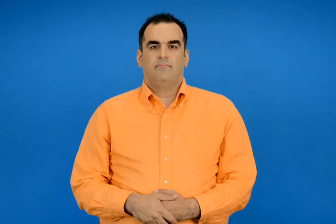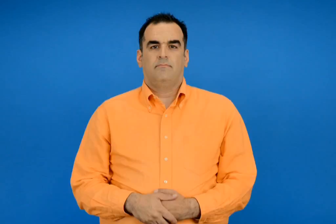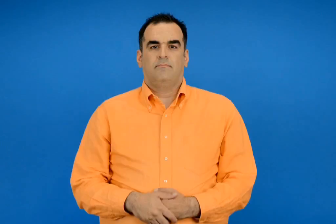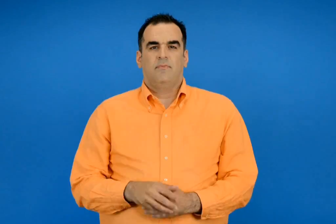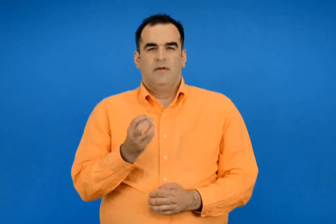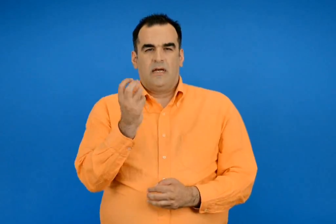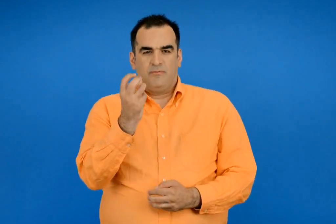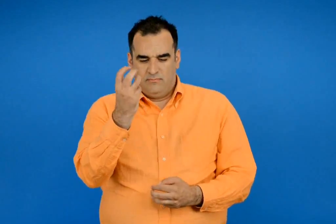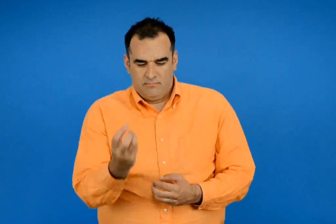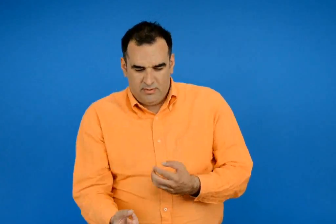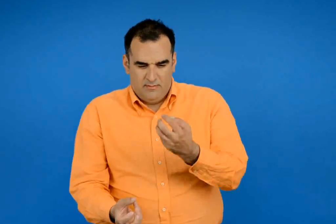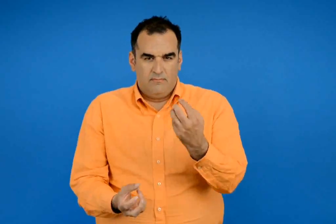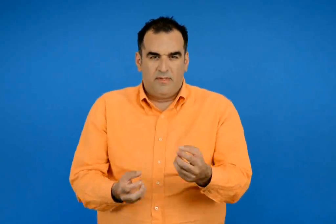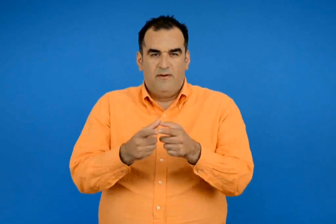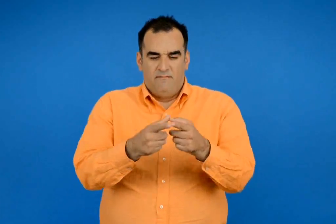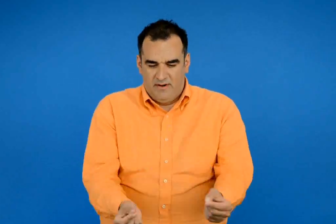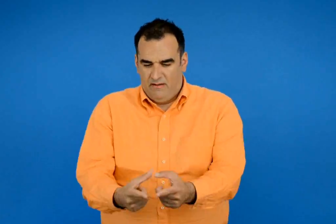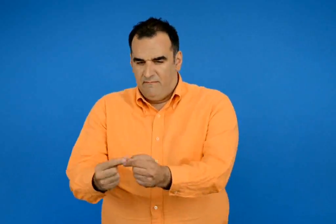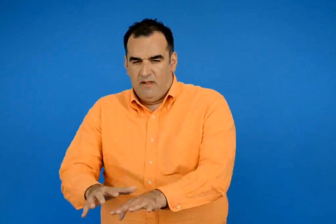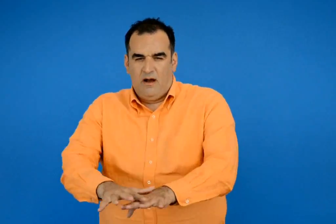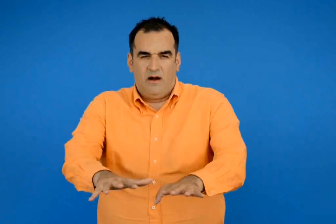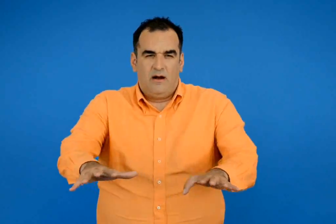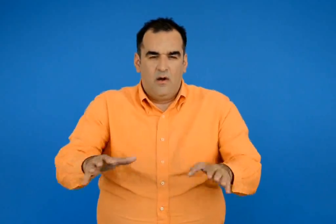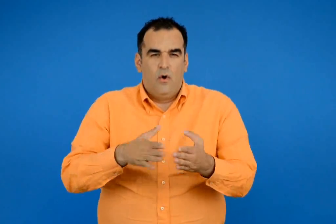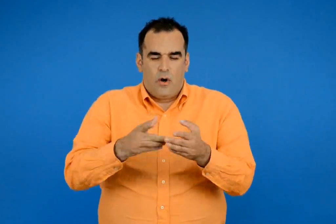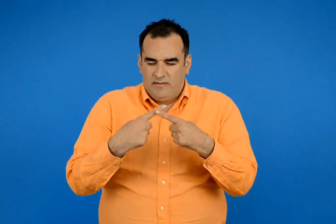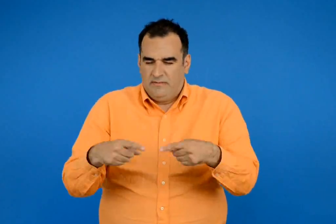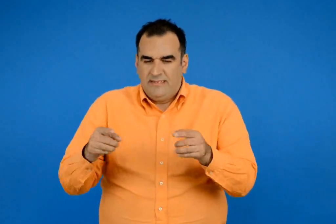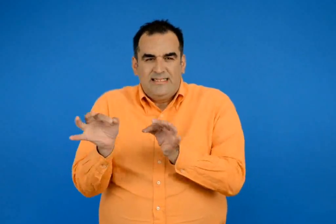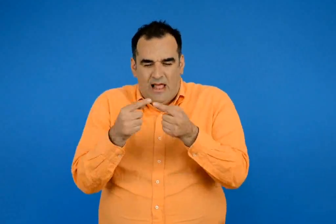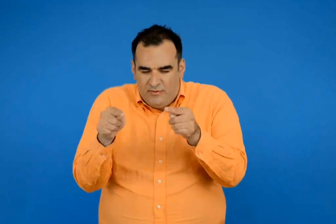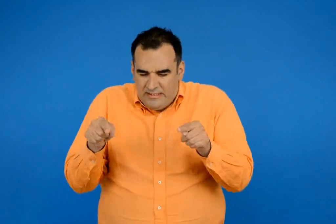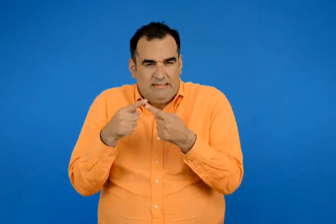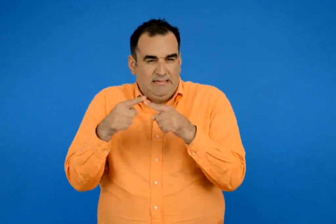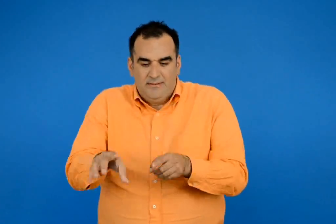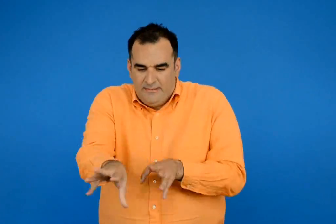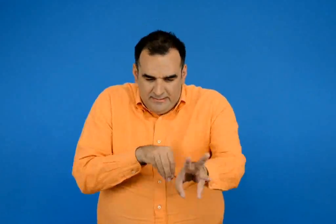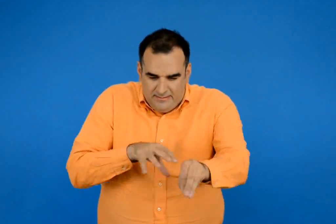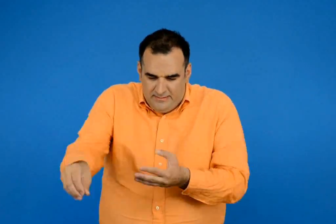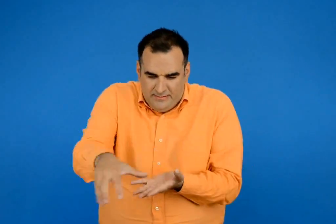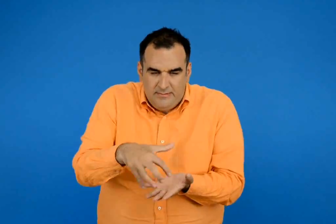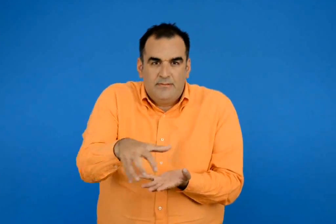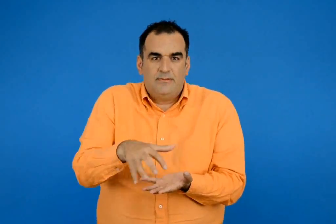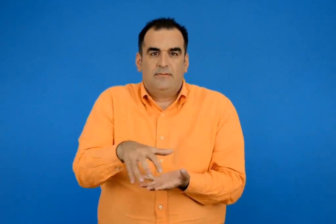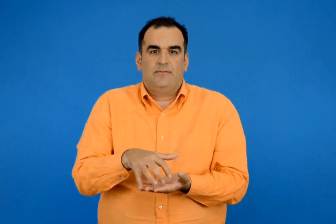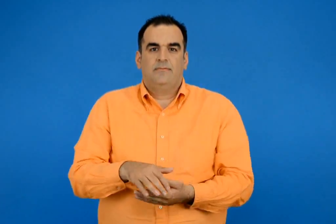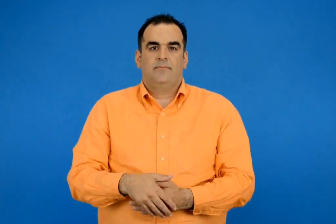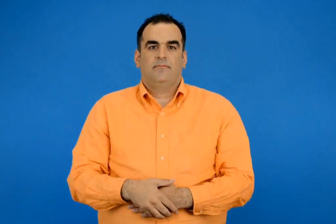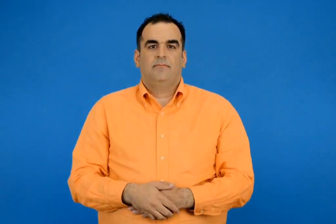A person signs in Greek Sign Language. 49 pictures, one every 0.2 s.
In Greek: μαζέψαμε πεσμένους καρπούς και φύλλα σε διαφορά χρώματα και σχήματα
